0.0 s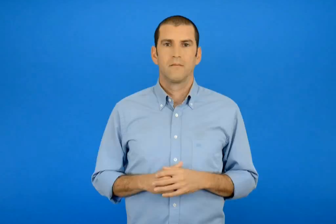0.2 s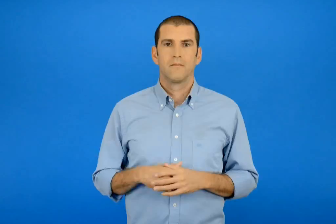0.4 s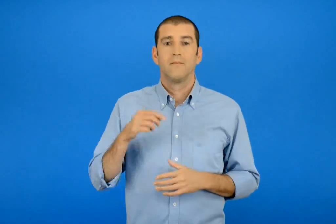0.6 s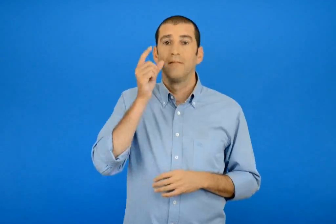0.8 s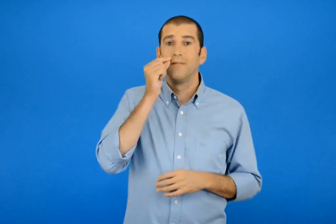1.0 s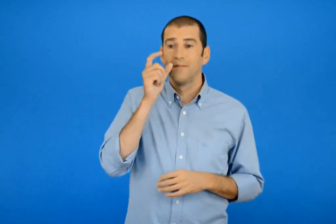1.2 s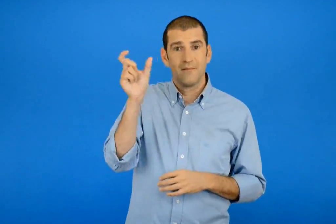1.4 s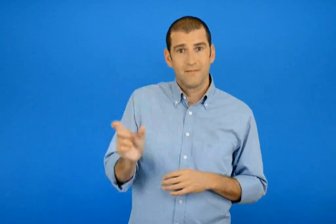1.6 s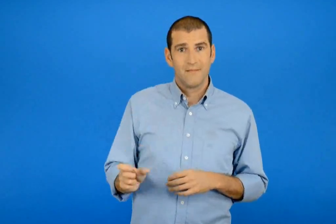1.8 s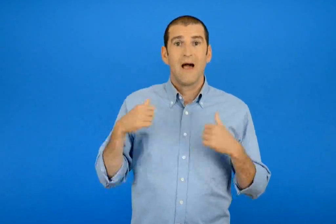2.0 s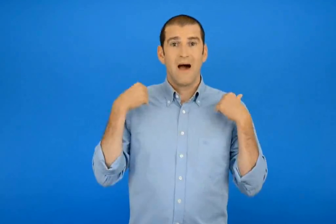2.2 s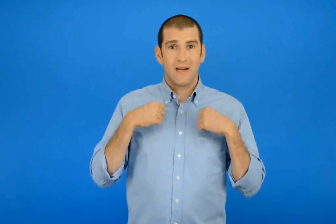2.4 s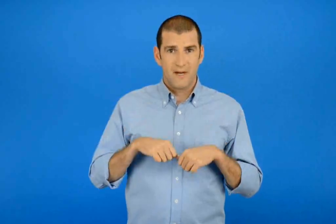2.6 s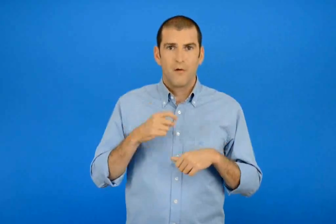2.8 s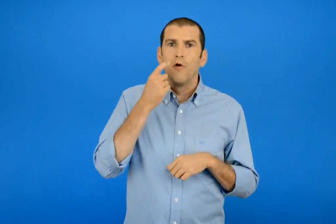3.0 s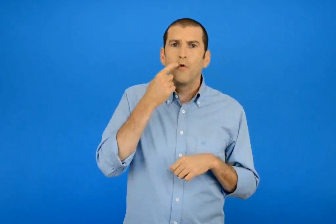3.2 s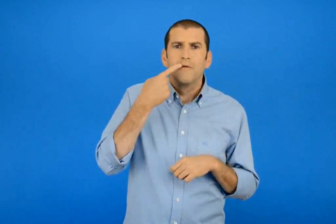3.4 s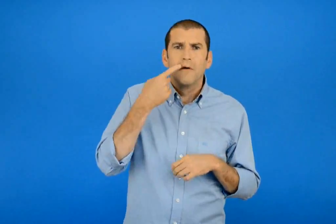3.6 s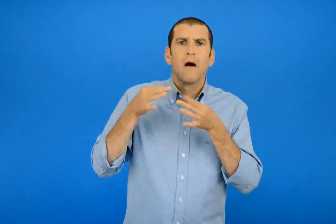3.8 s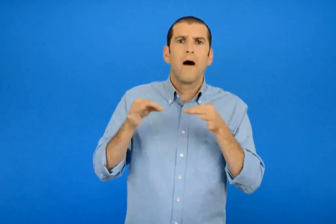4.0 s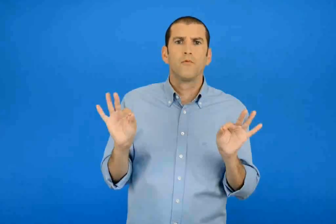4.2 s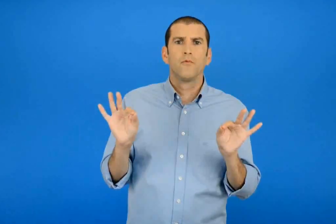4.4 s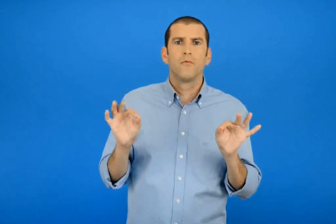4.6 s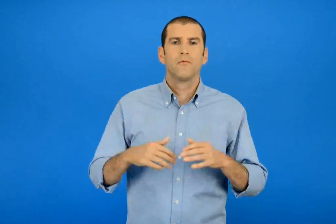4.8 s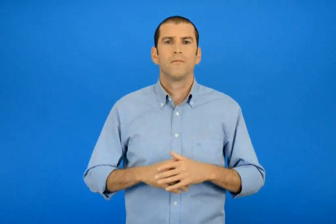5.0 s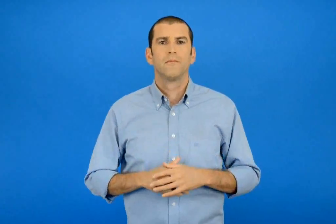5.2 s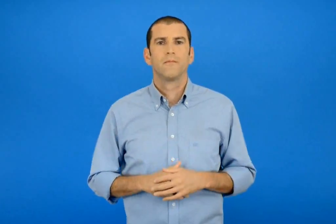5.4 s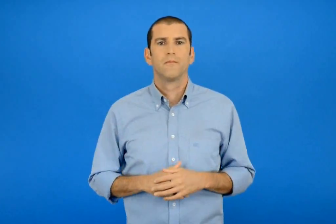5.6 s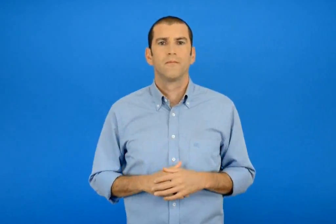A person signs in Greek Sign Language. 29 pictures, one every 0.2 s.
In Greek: ο αρμπεν χάνει το δόντι του
